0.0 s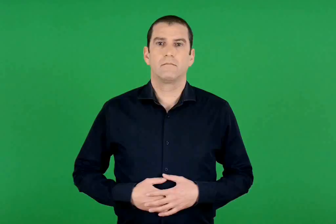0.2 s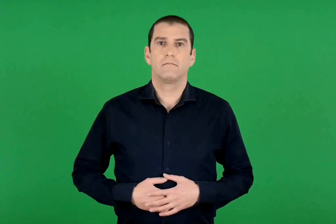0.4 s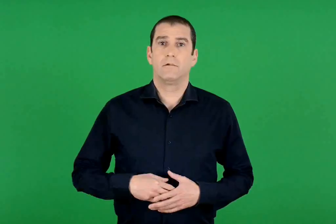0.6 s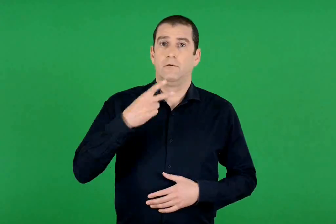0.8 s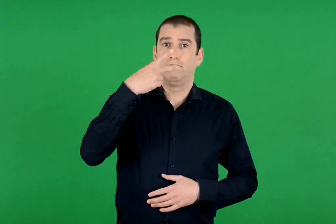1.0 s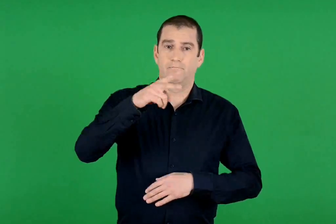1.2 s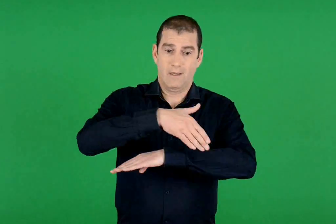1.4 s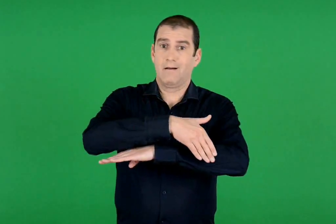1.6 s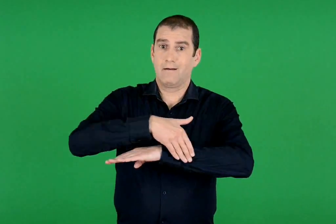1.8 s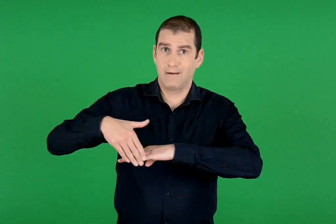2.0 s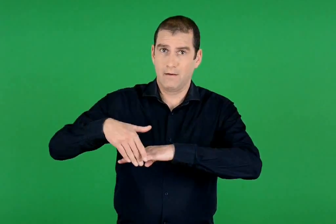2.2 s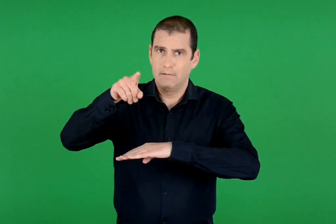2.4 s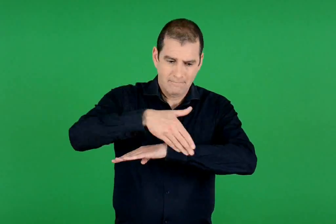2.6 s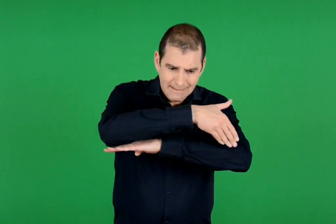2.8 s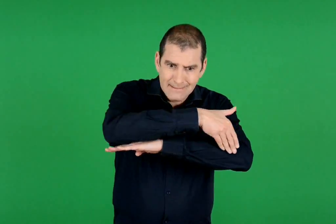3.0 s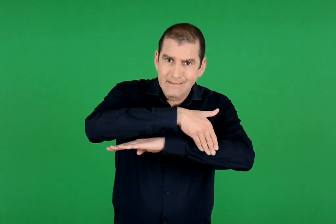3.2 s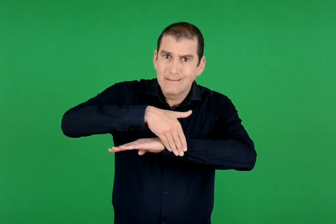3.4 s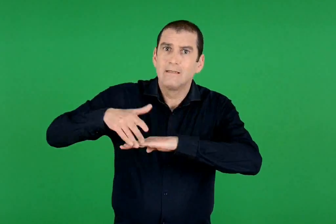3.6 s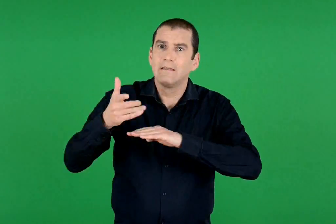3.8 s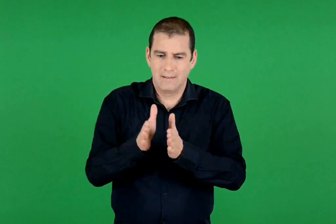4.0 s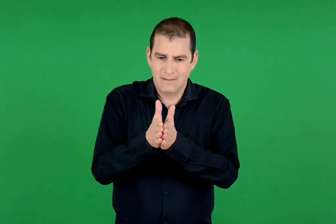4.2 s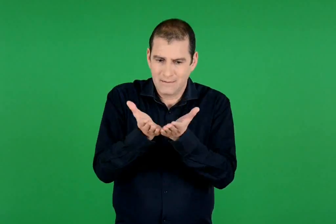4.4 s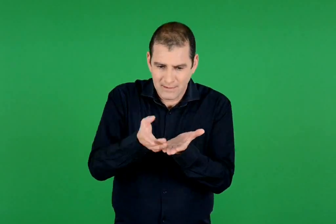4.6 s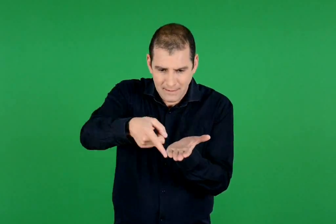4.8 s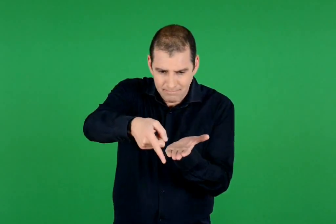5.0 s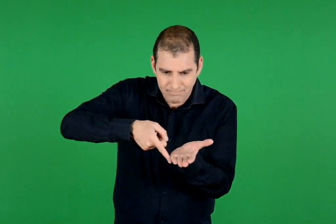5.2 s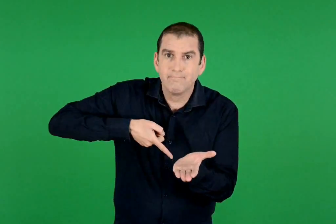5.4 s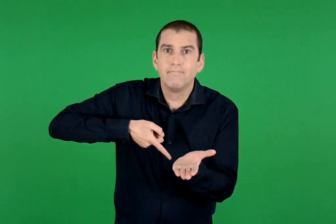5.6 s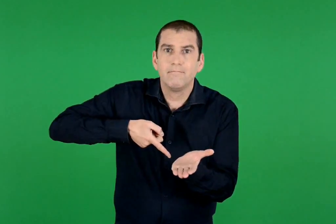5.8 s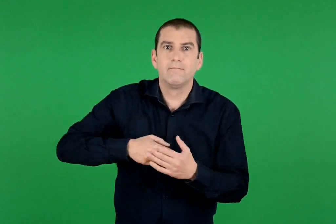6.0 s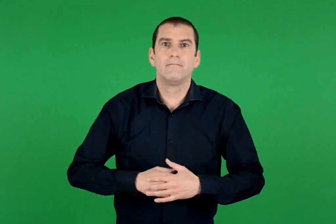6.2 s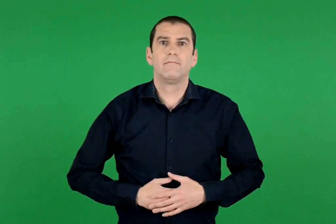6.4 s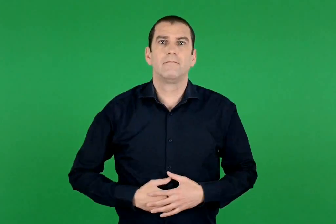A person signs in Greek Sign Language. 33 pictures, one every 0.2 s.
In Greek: τράβηξε με τον χάρακά σου τον άξονα συμμετρίας
